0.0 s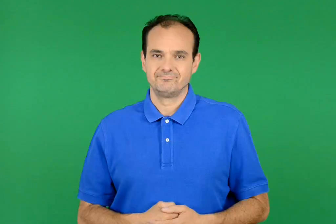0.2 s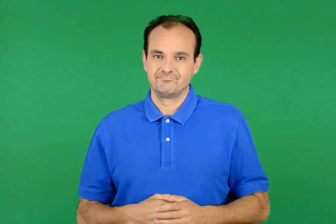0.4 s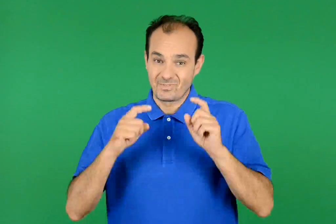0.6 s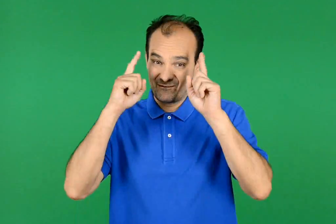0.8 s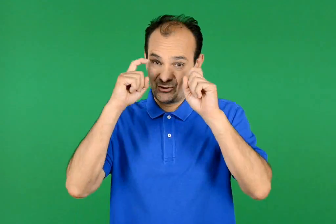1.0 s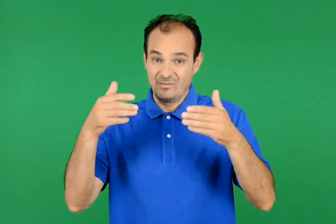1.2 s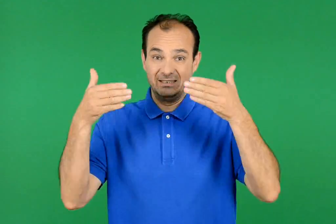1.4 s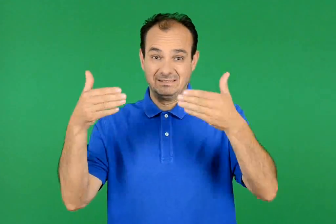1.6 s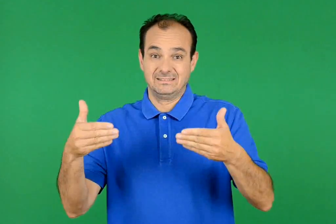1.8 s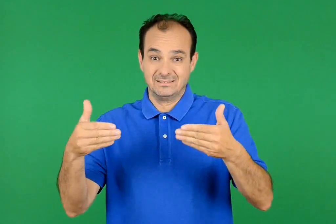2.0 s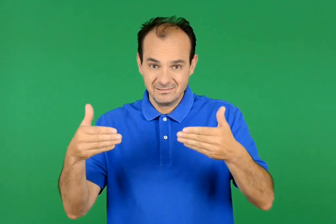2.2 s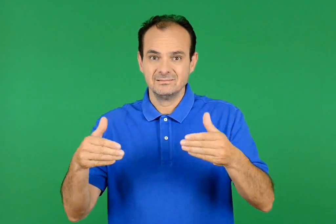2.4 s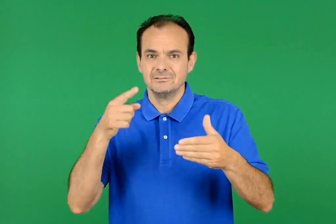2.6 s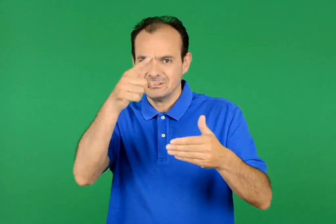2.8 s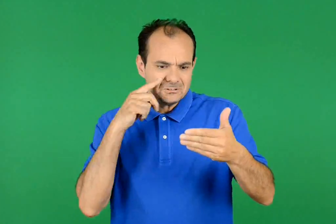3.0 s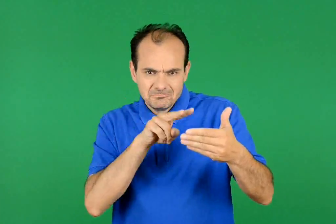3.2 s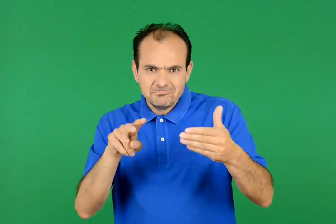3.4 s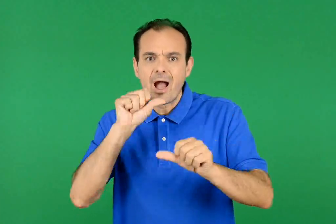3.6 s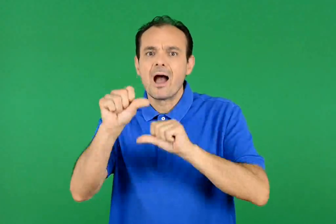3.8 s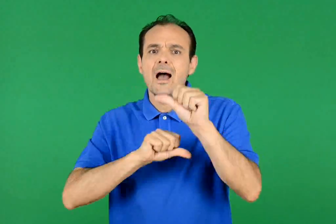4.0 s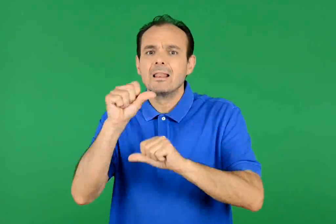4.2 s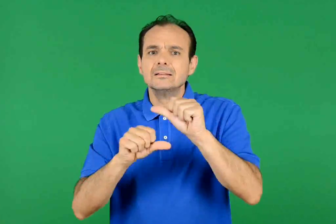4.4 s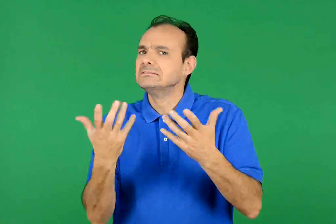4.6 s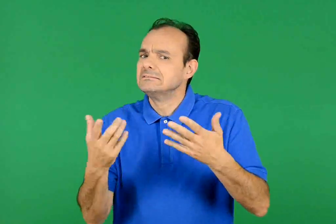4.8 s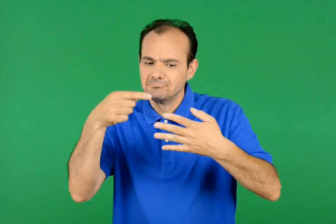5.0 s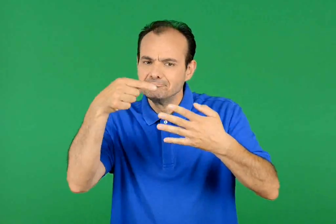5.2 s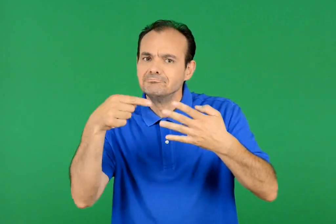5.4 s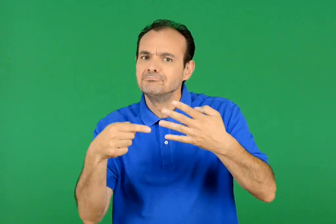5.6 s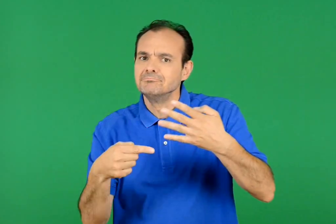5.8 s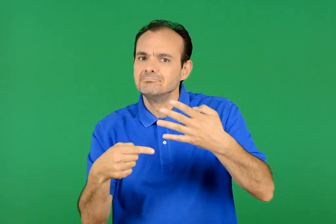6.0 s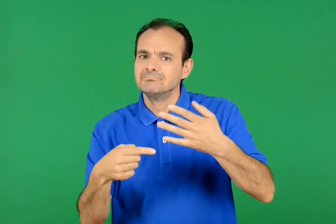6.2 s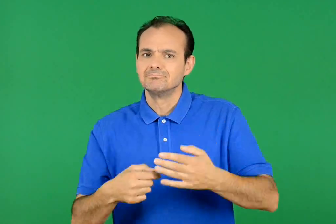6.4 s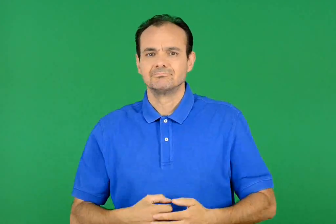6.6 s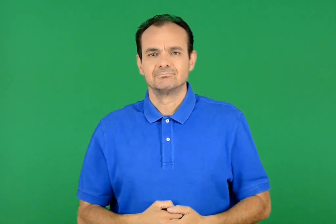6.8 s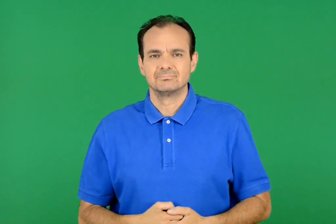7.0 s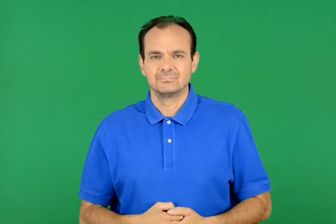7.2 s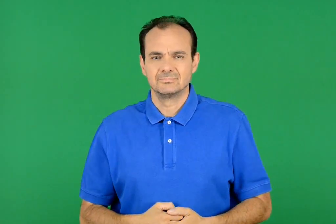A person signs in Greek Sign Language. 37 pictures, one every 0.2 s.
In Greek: ποιες αλλαγές παρατηρείς σε σχέση με
